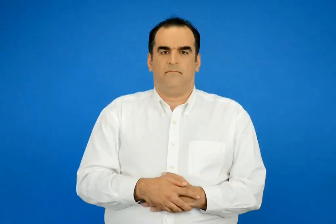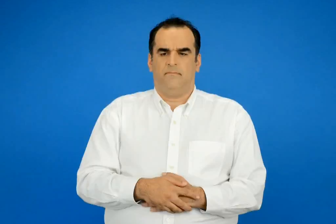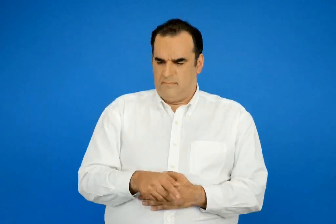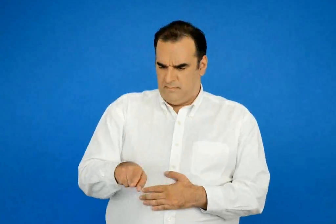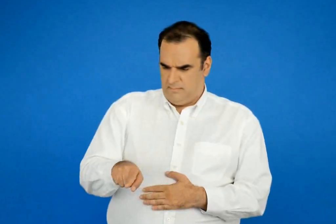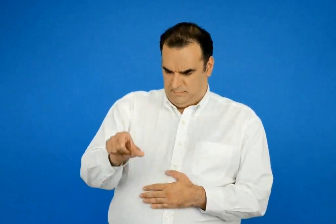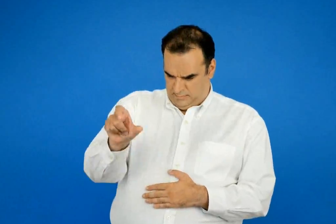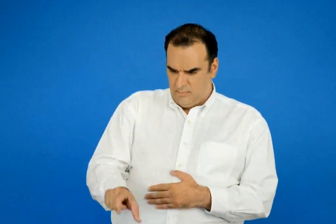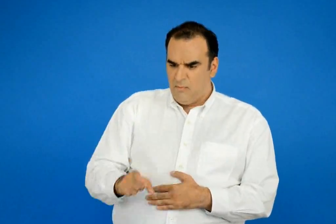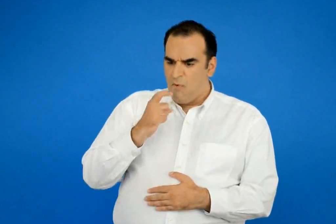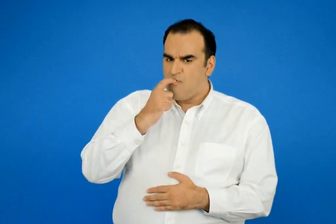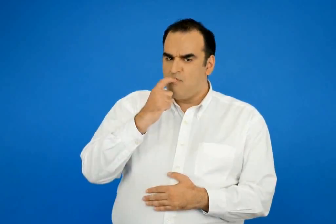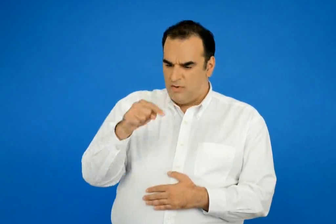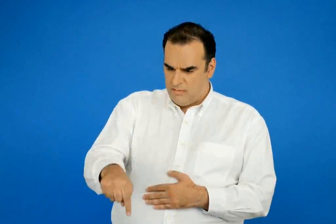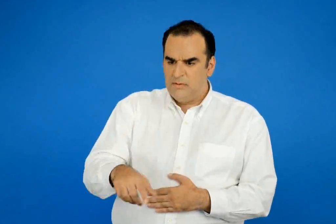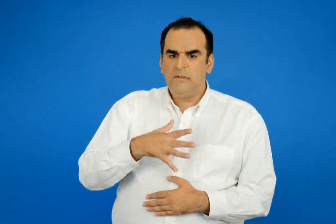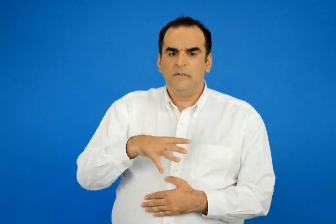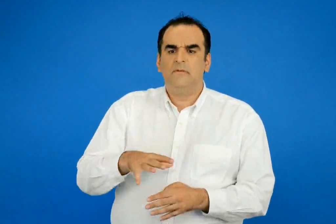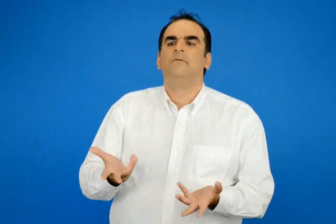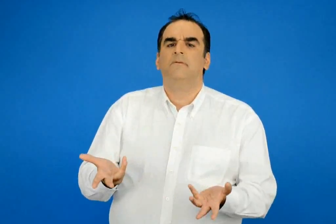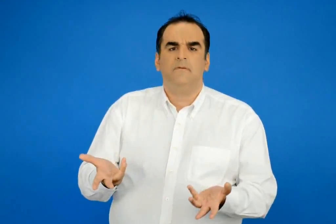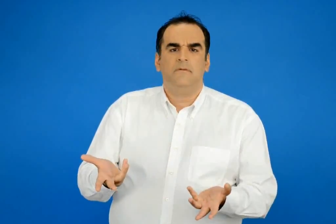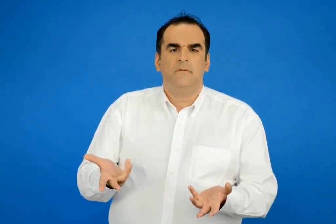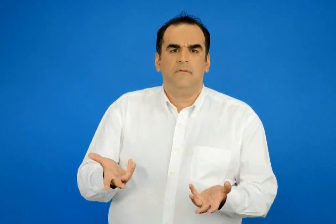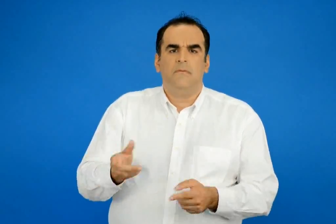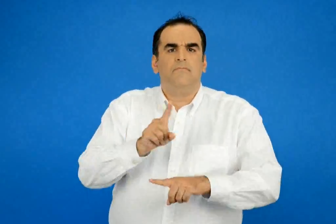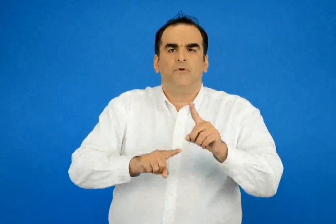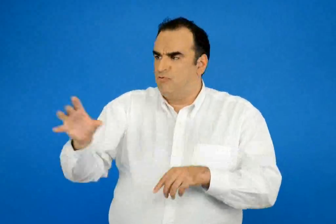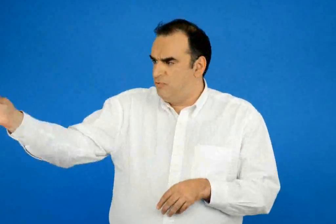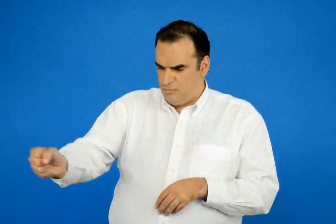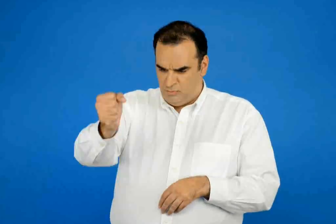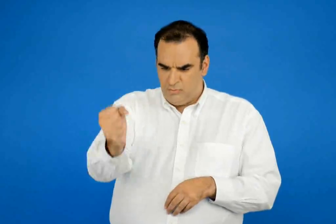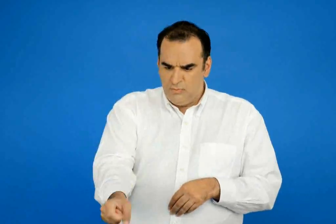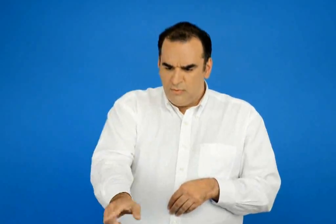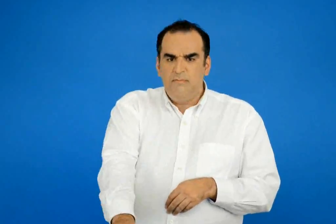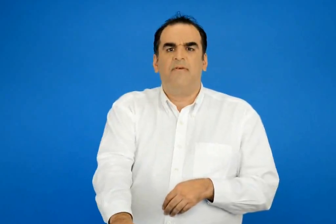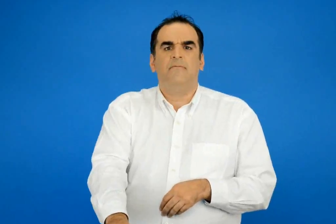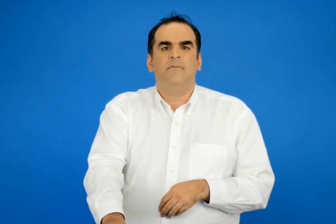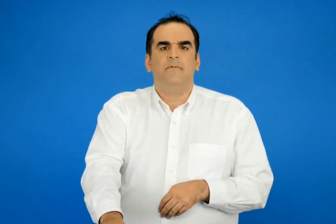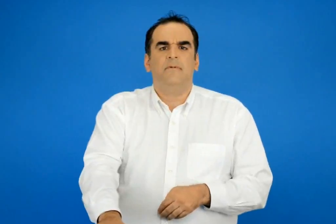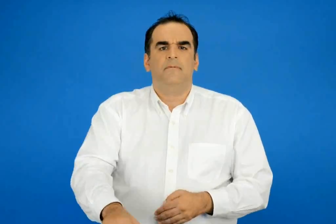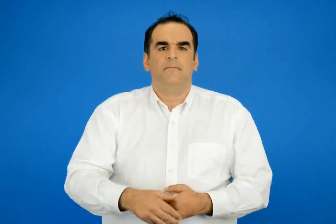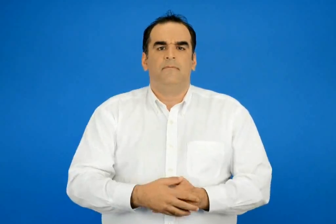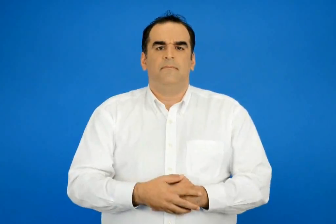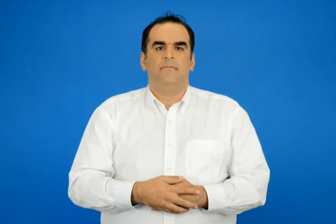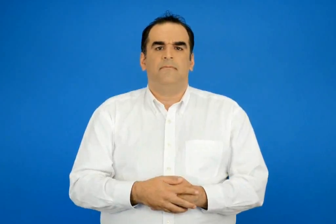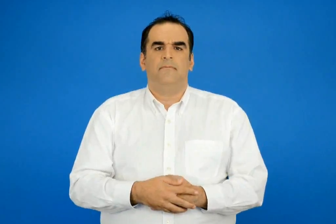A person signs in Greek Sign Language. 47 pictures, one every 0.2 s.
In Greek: τι θέλει αυτό το βυζασταρούδι στα ασκέρι μου ; είπε ποιός το έφερε εδώ παιδί πράμα ;
